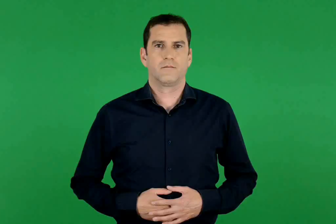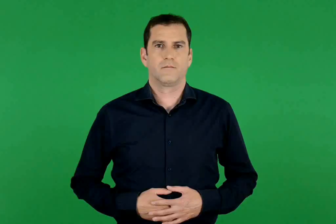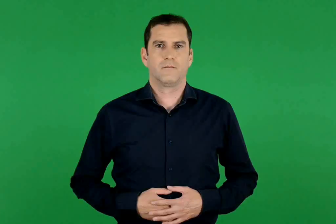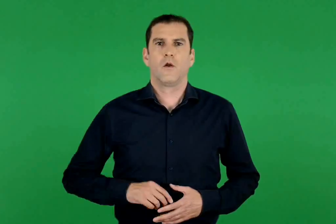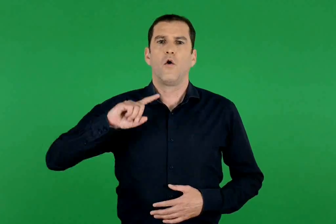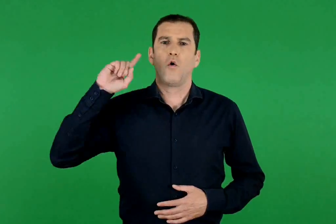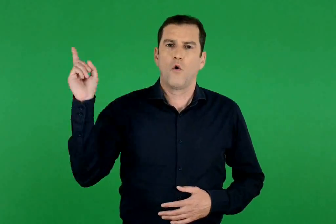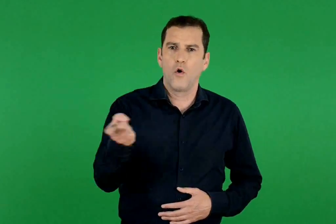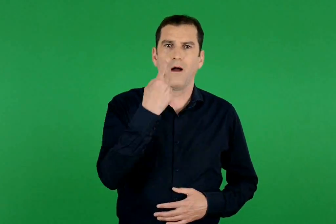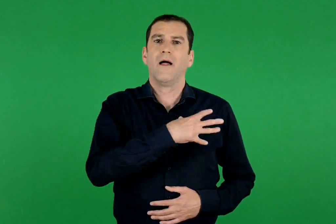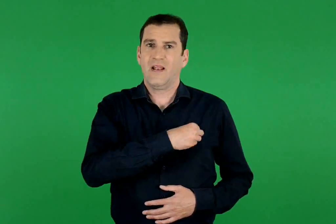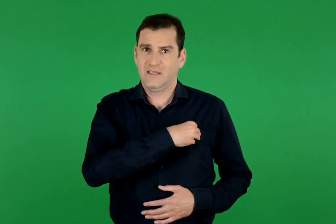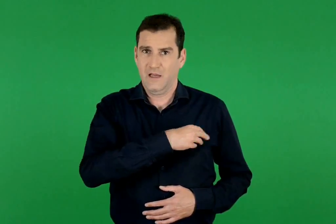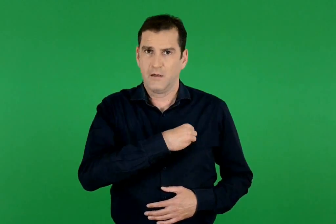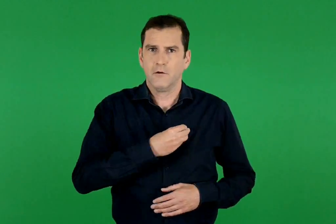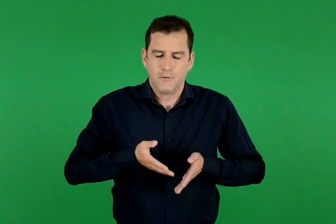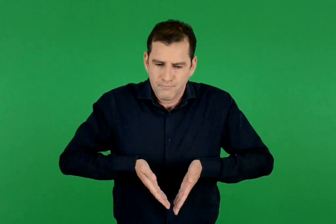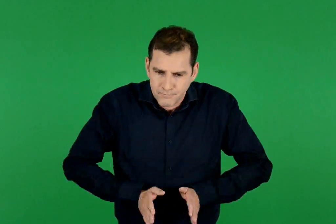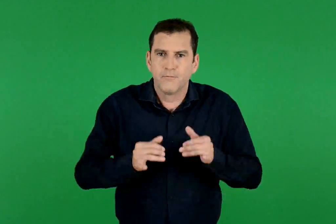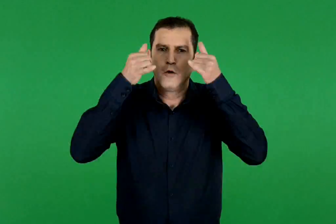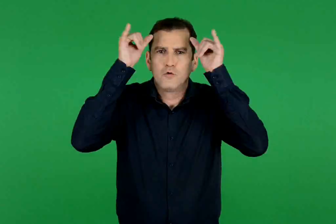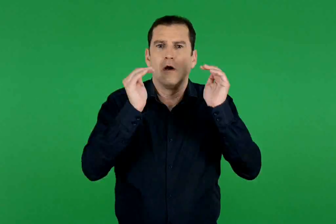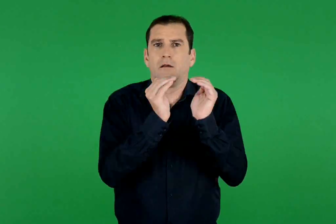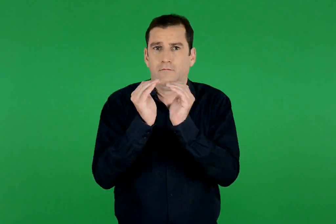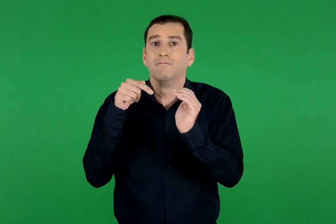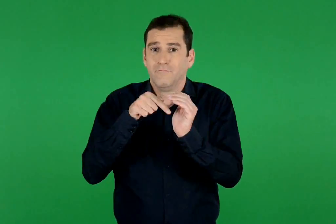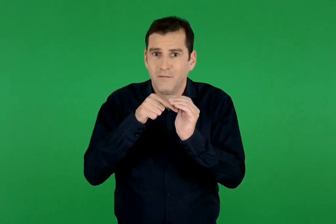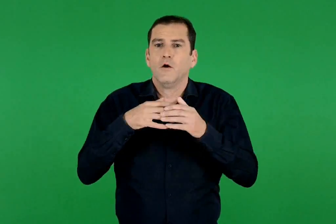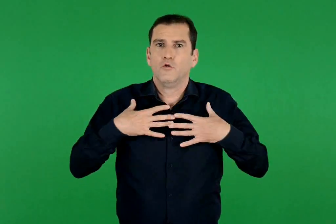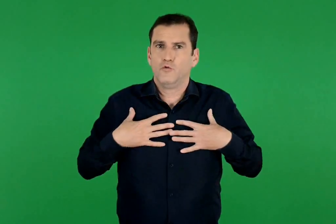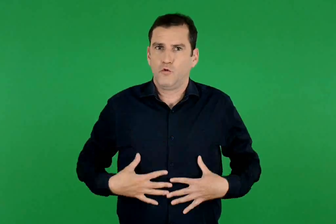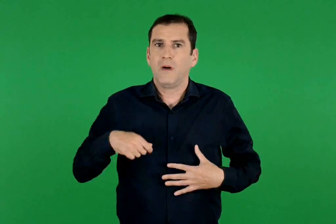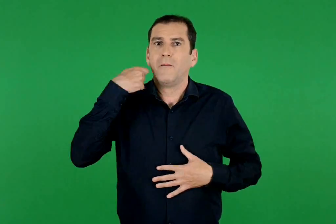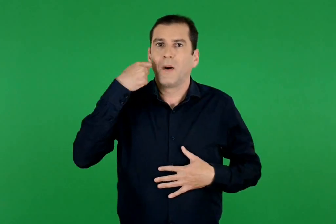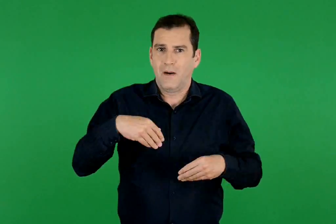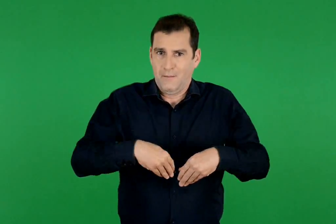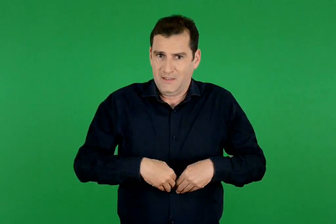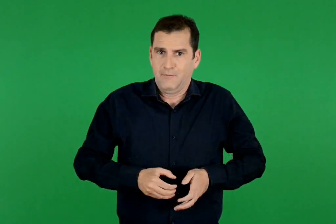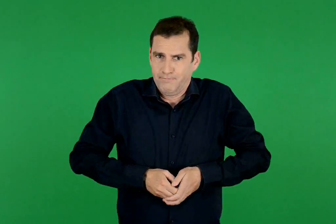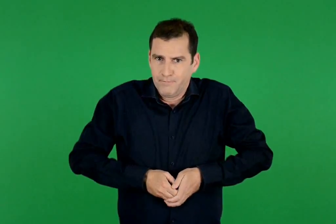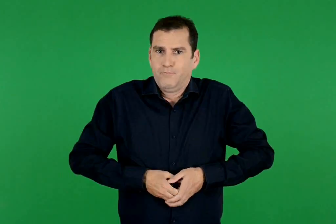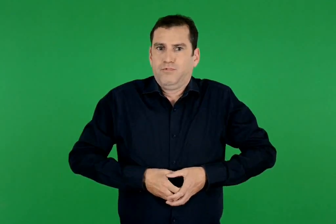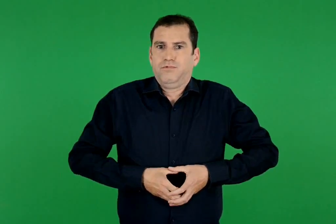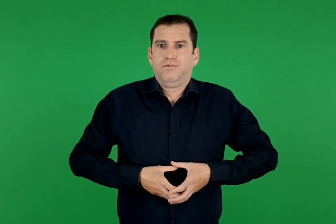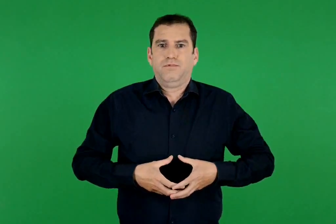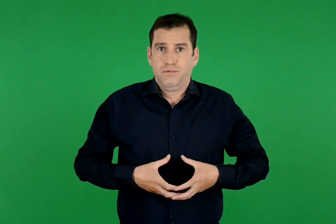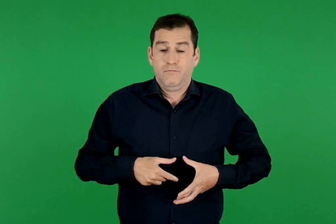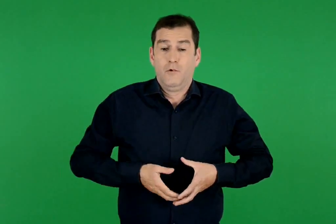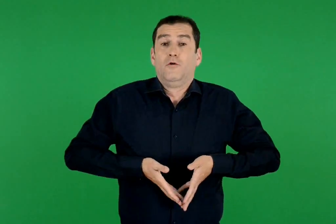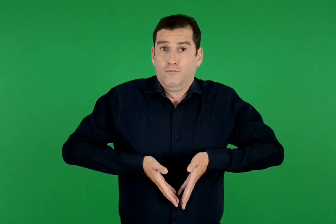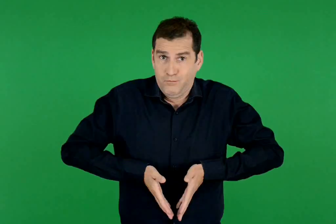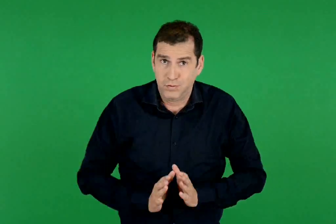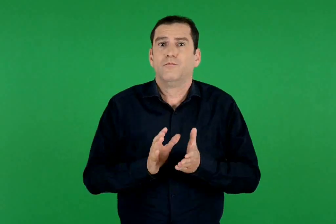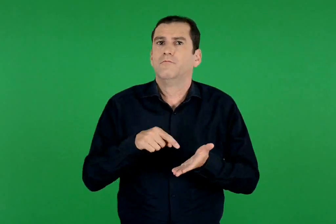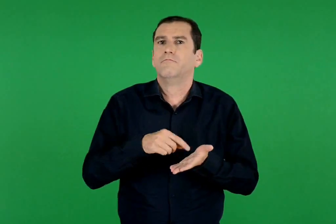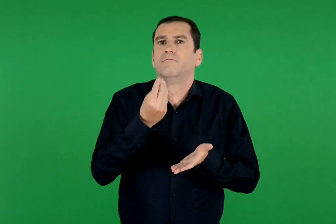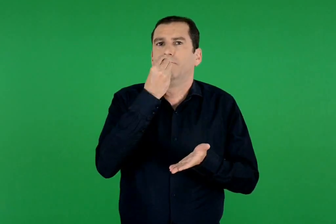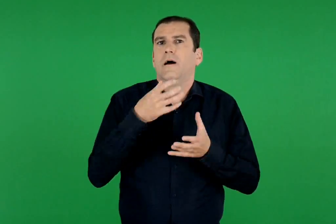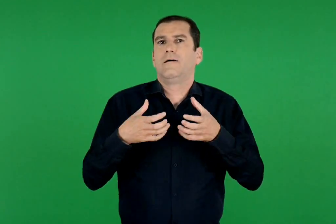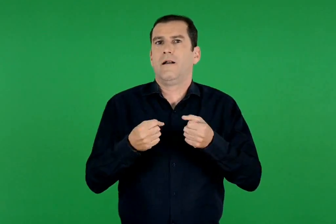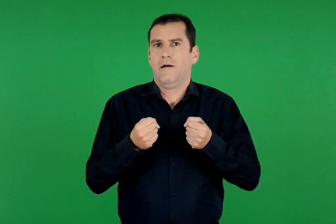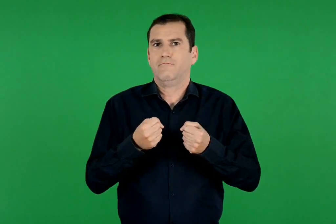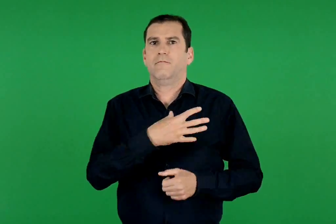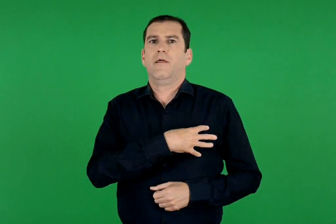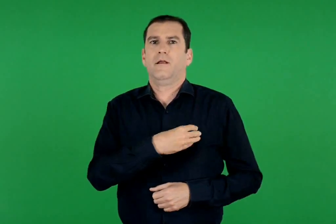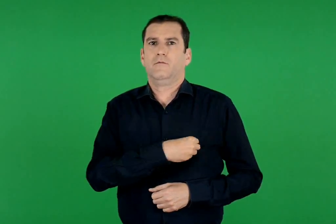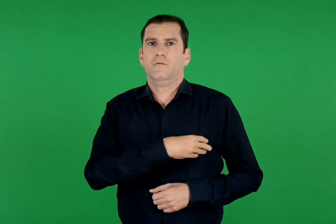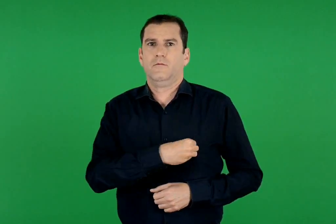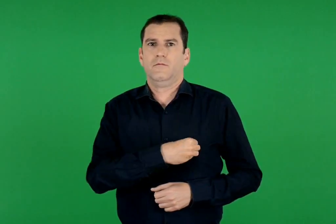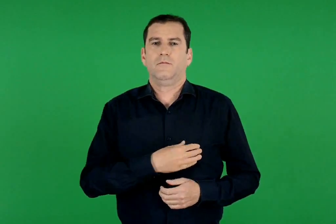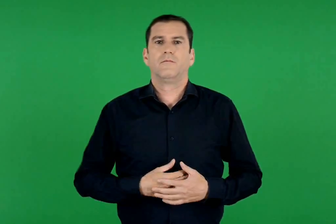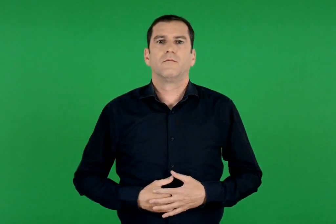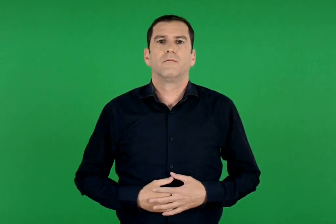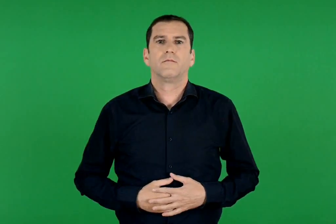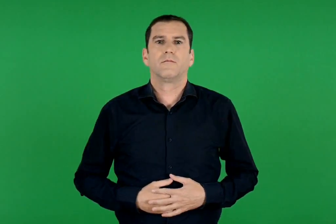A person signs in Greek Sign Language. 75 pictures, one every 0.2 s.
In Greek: όλα τα θηλαστικά γεννούν ζωάκια , που σχηματίζονται και αναπτύσσονται μέσα στο σώμα της μητέρας τους. όταν γεννιούνται τρέφονται από το γάλα της θηλάζουν
